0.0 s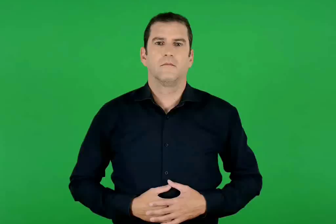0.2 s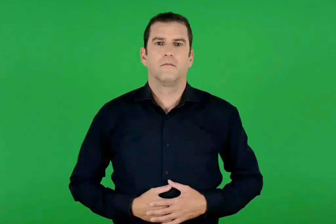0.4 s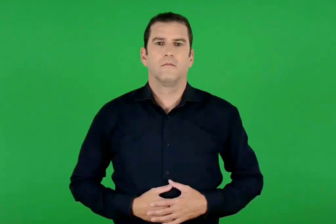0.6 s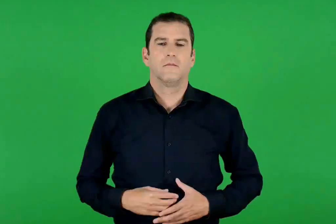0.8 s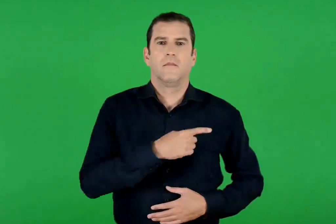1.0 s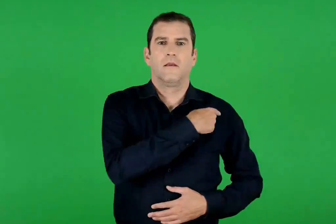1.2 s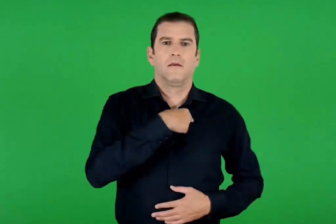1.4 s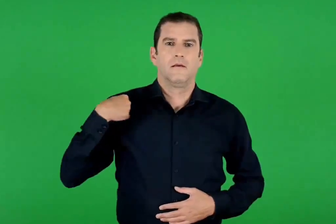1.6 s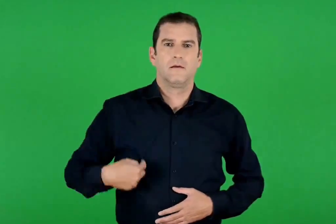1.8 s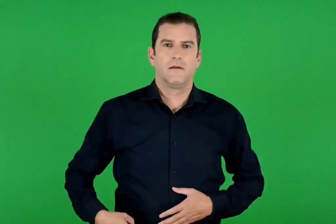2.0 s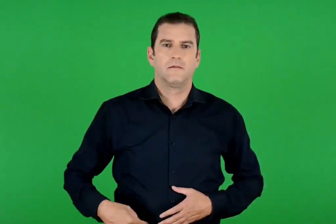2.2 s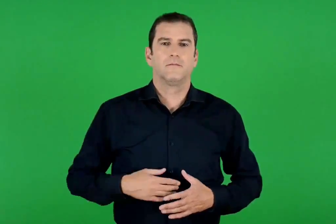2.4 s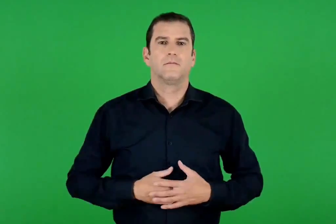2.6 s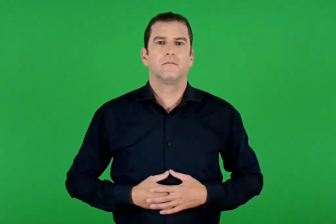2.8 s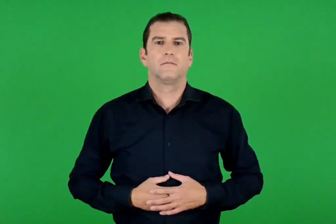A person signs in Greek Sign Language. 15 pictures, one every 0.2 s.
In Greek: κίνα
